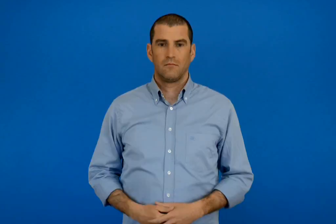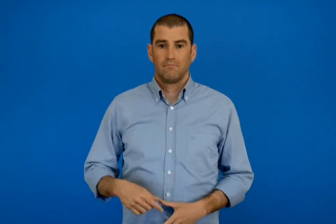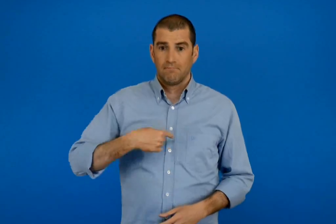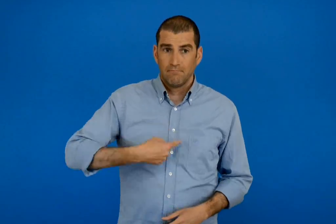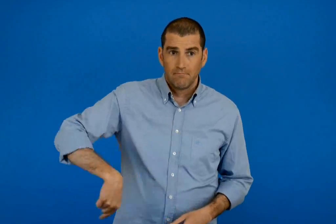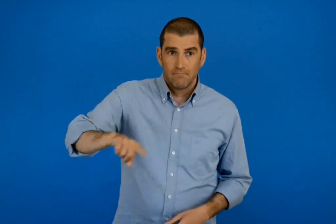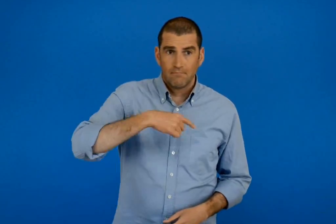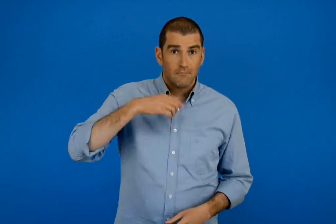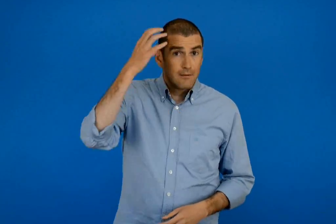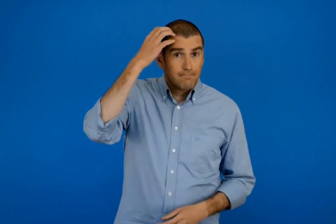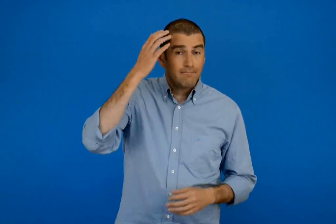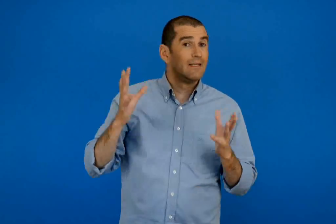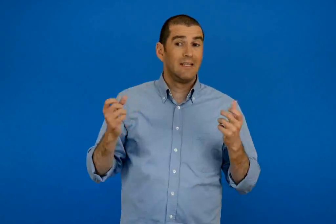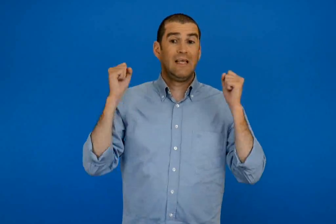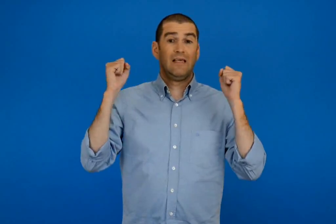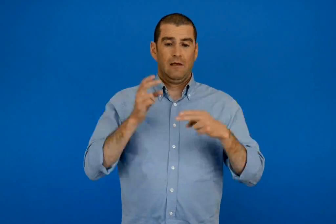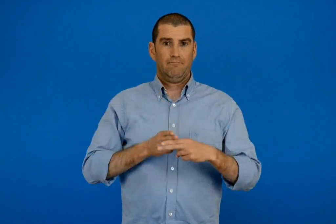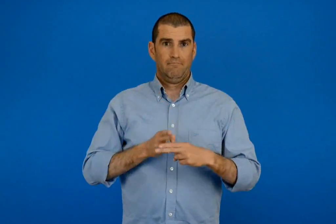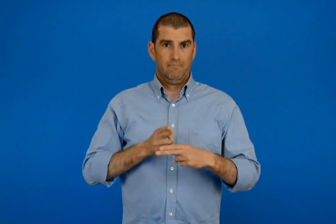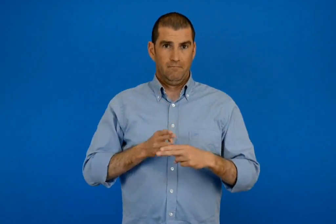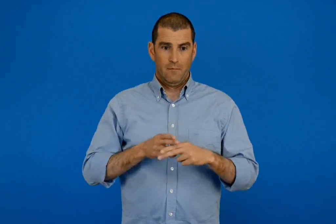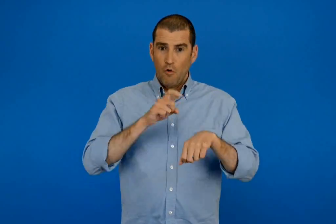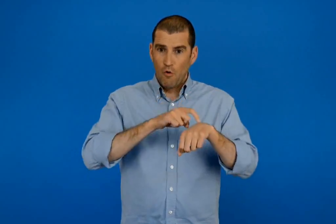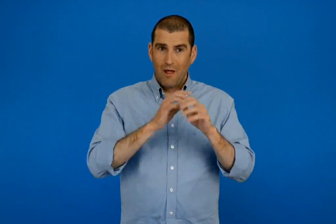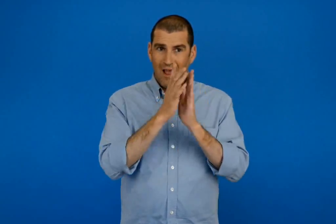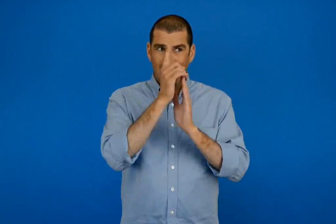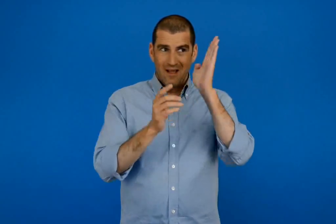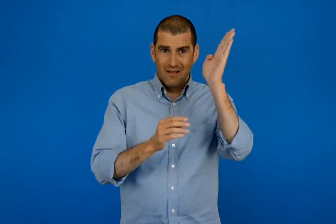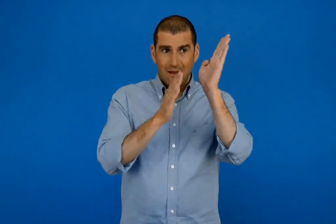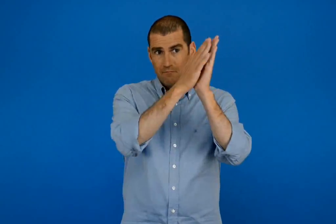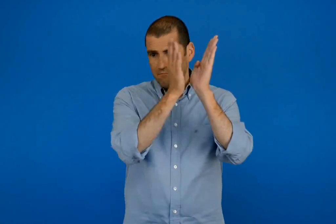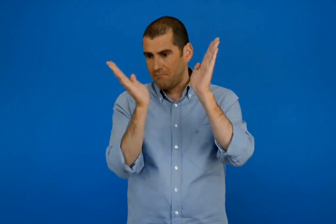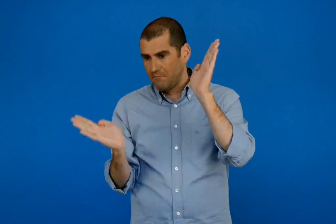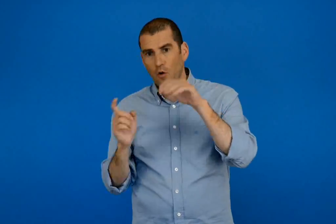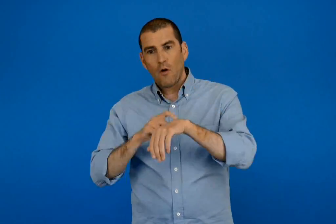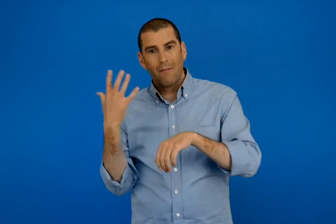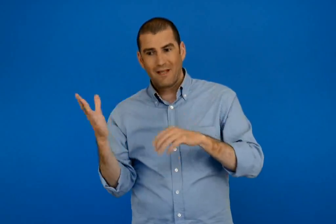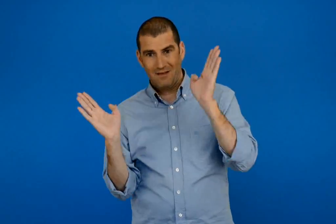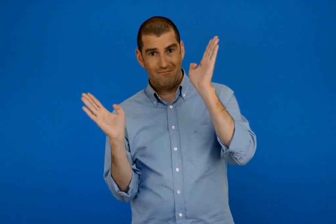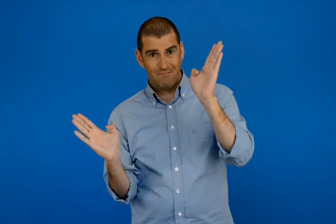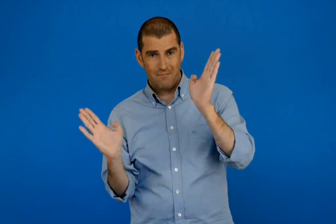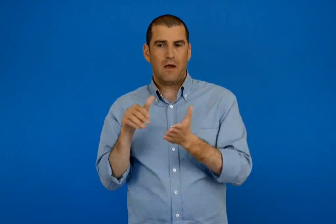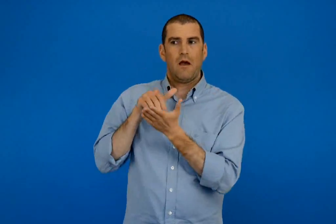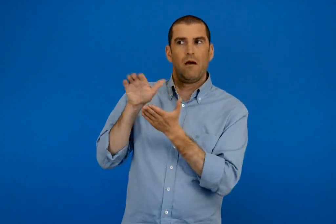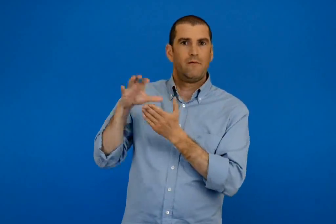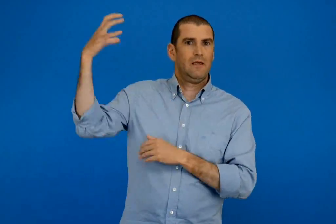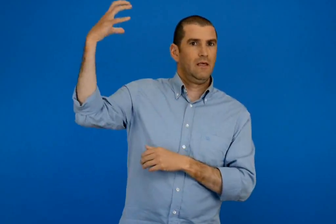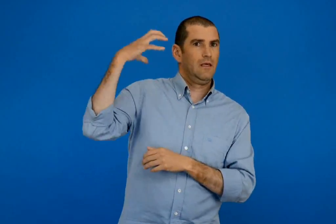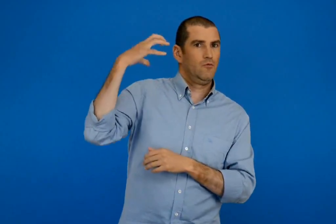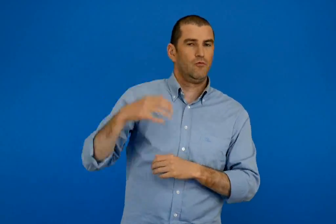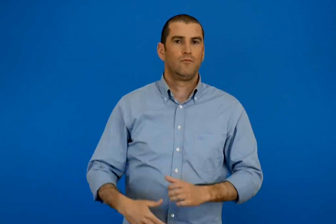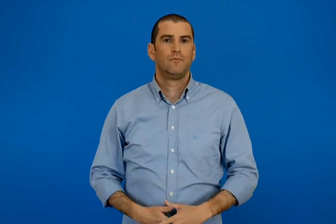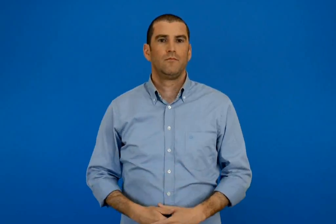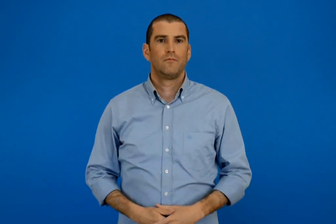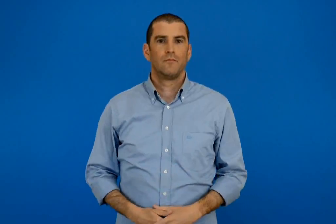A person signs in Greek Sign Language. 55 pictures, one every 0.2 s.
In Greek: να θυμάσαι ότι είναι καλό για την υγειά μας να αποφεύγουμε τον ήλιο από τις 11 το πρωί μέχρι τις 5 το απόγευμα
